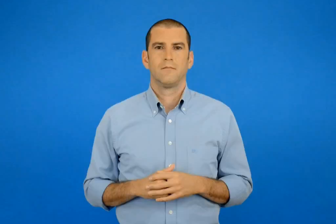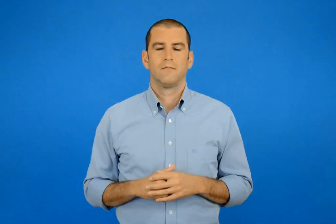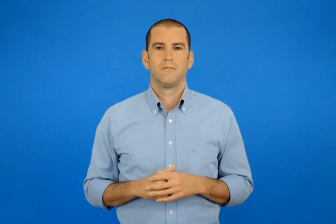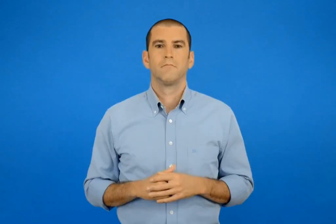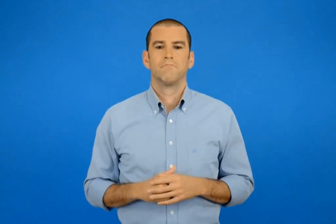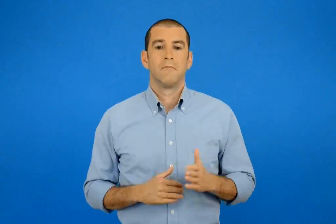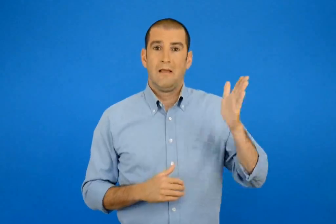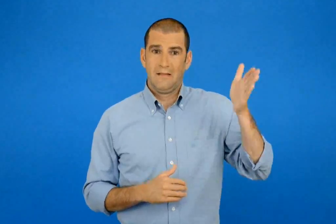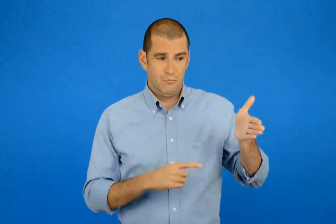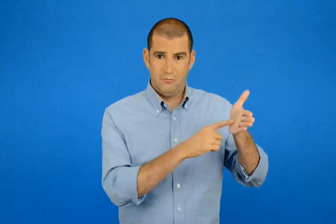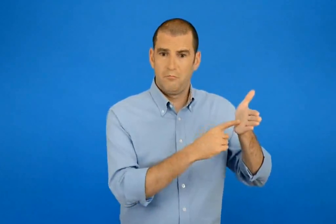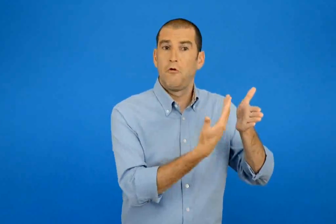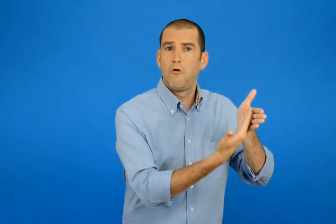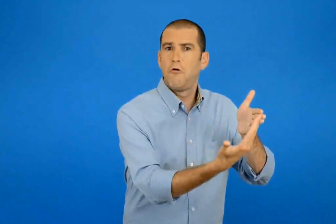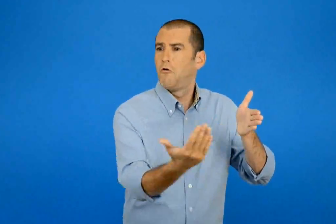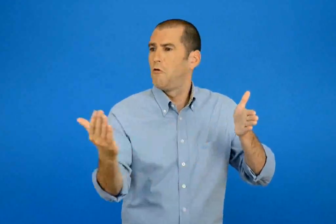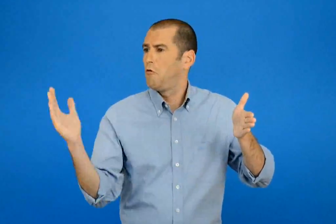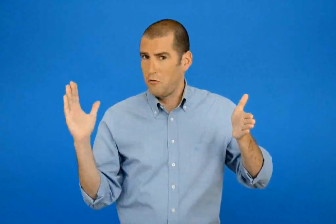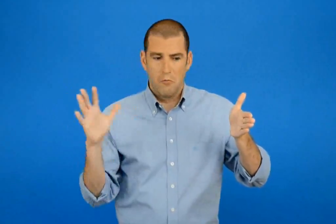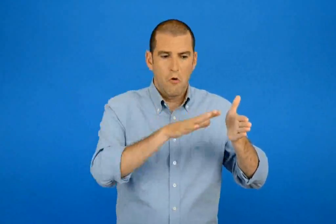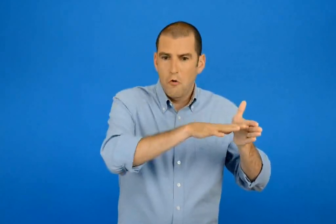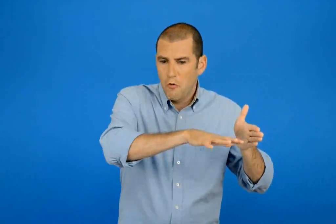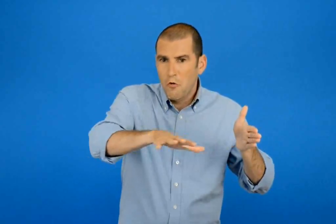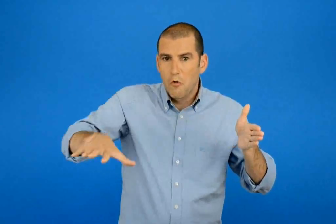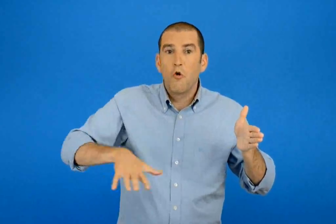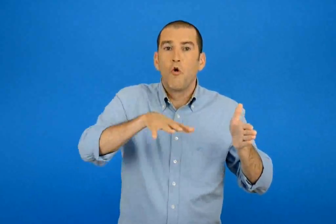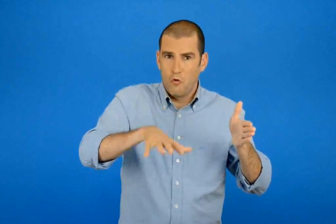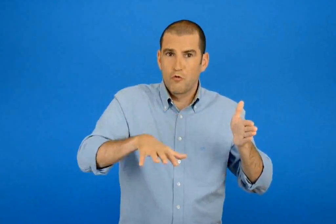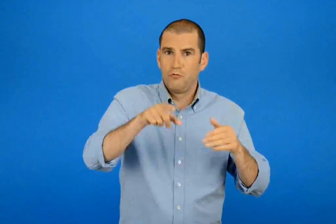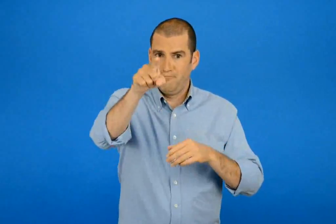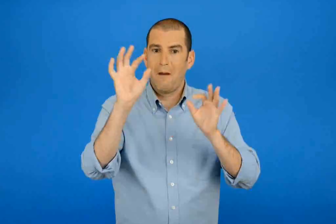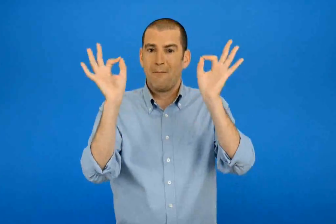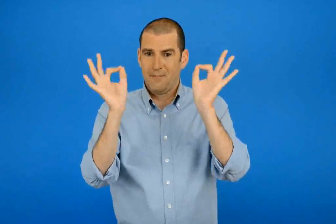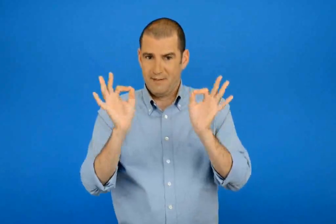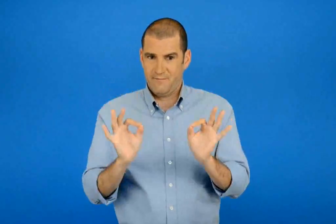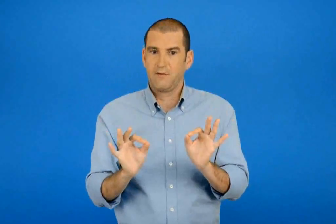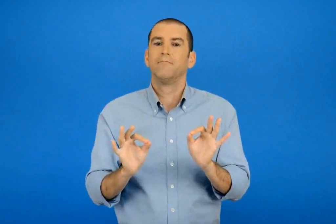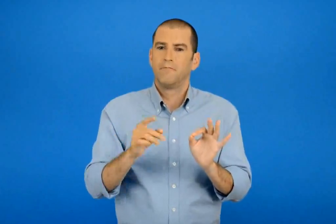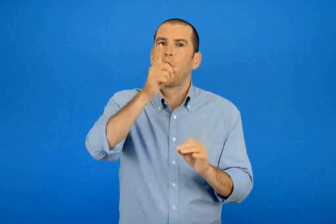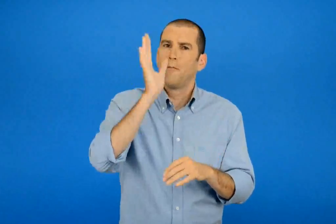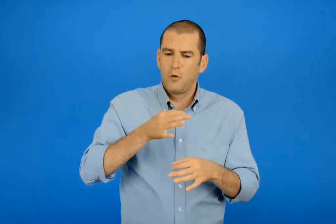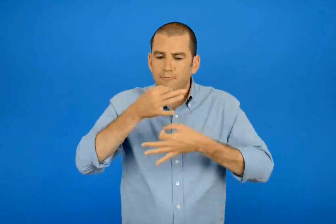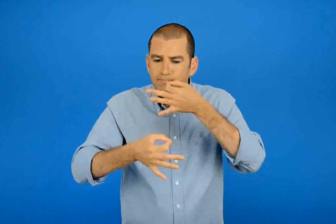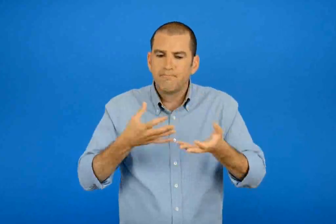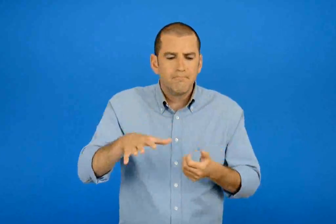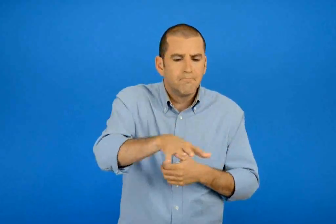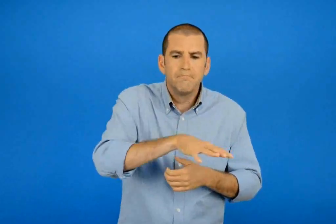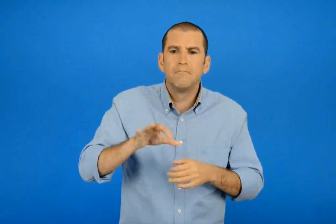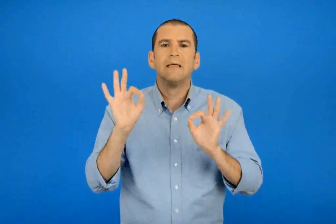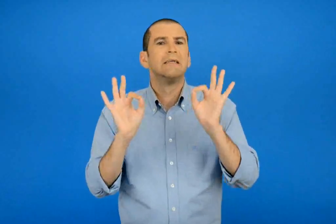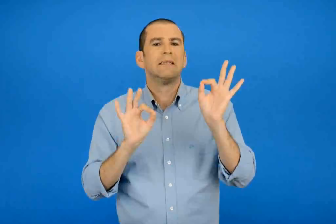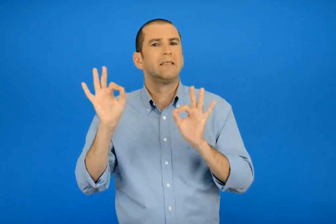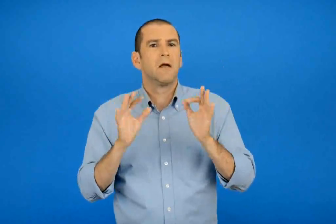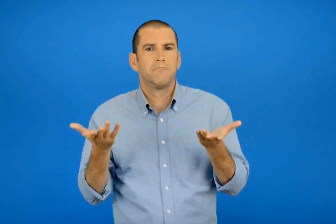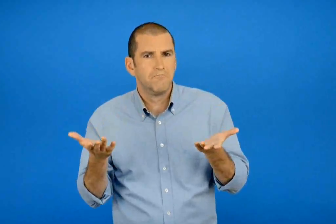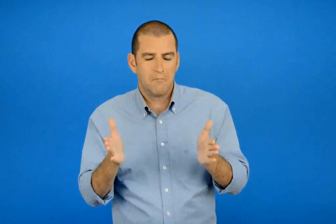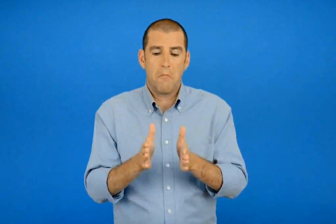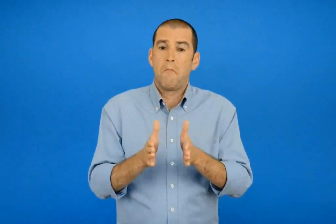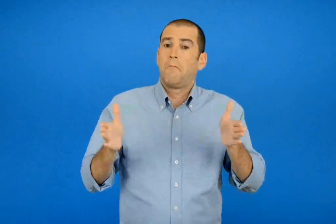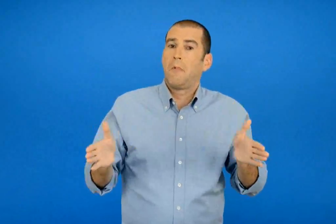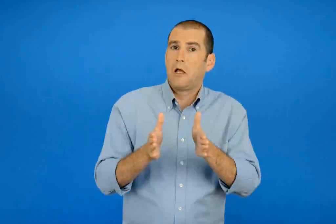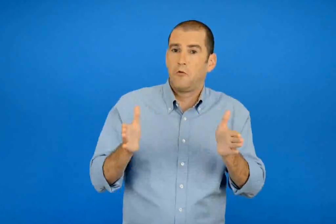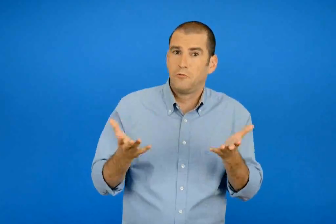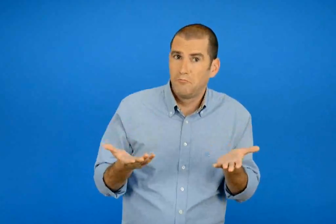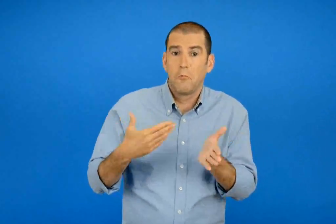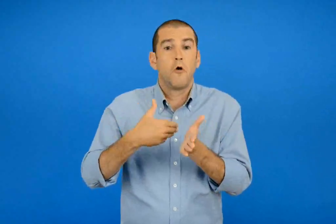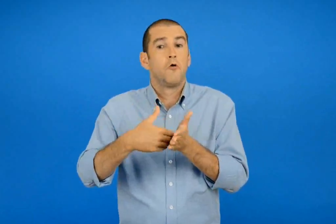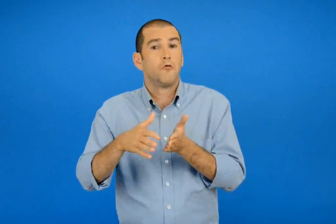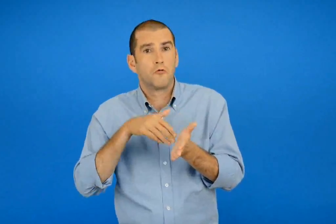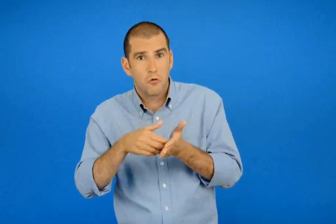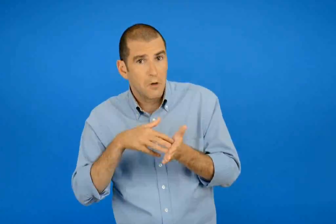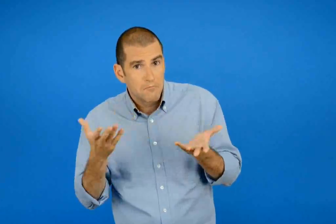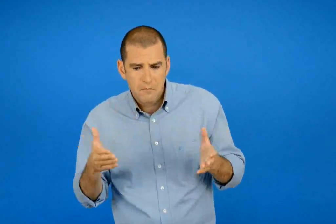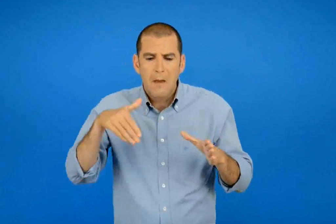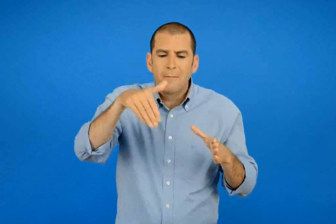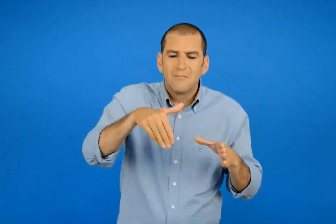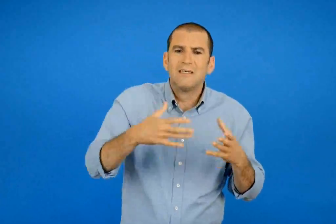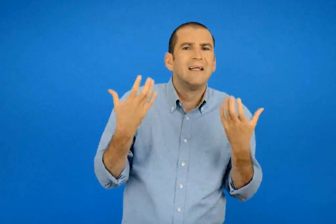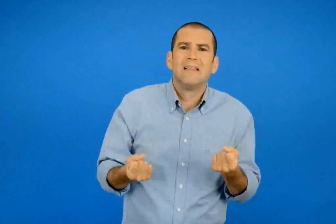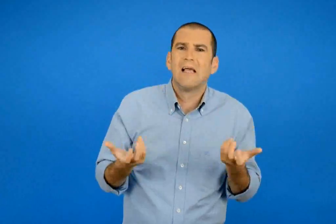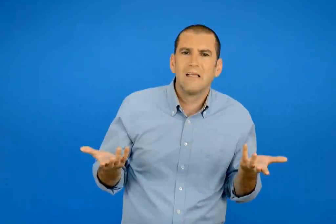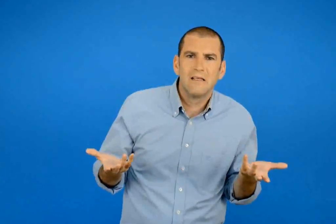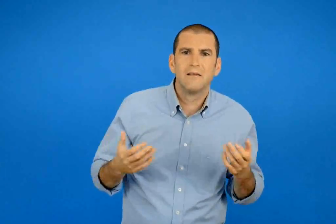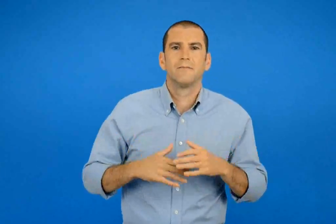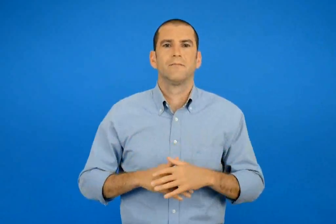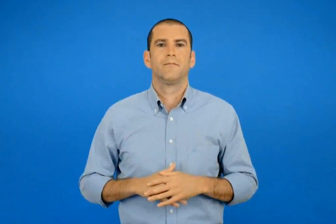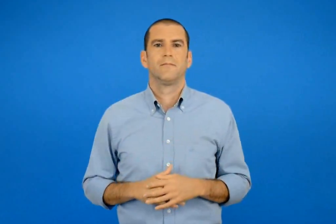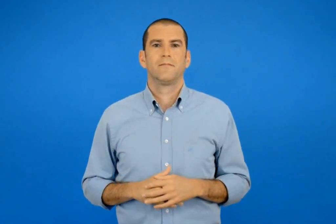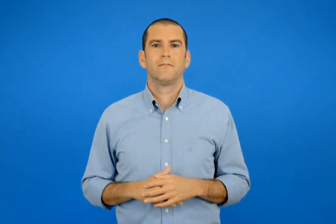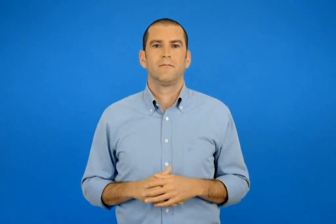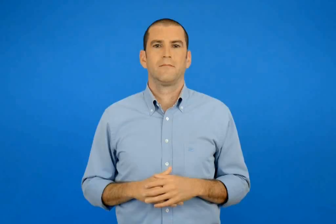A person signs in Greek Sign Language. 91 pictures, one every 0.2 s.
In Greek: για να περιγράψεις έναν χώρο μπορείς να πεις για το σχήμα του το μέγεθος του το χρώμα του και για το τι υπάρχει μέσα σε αυτόν ξεκινώντας από τη μια πλευρά του και φτάνοντας έως την άλλη
